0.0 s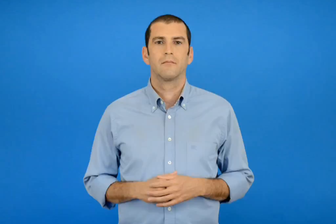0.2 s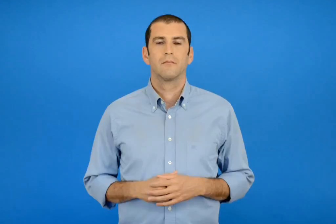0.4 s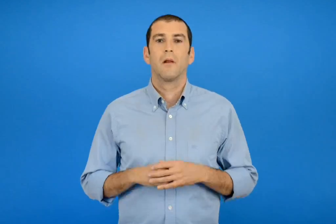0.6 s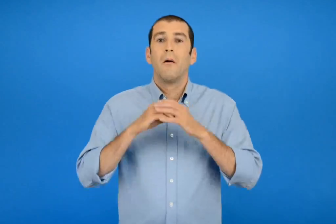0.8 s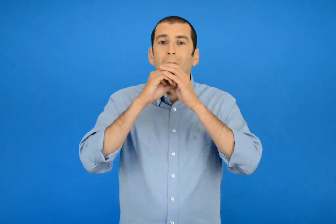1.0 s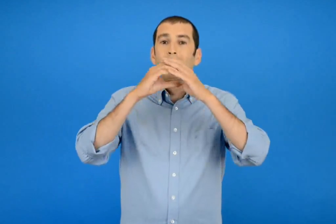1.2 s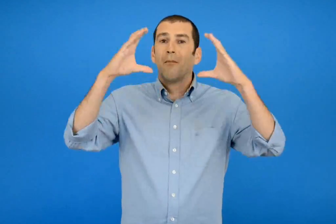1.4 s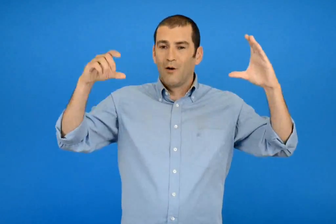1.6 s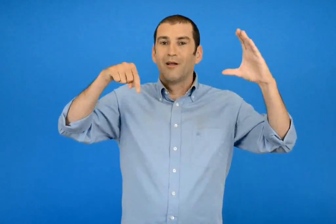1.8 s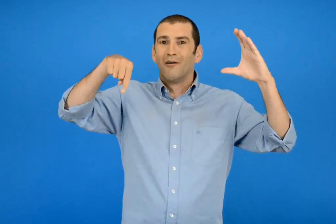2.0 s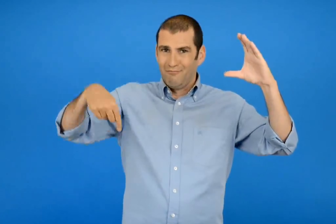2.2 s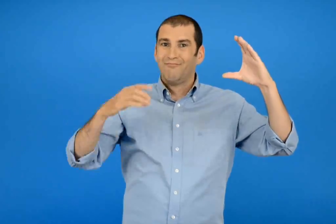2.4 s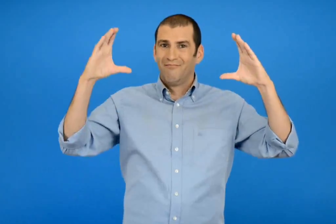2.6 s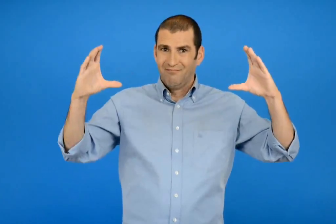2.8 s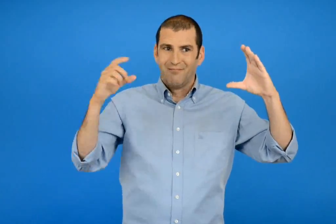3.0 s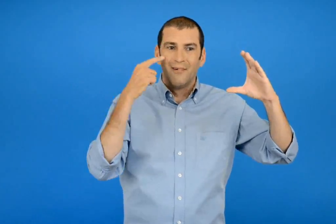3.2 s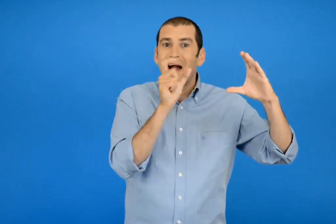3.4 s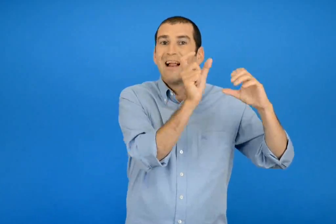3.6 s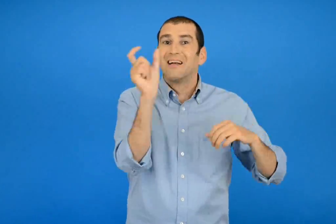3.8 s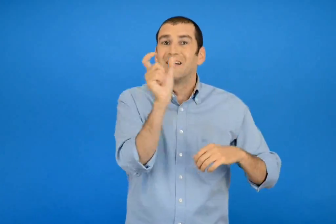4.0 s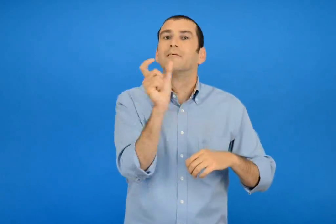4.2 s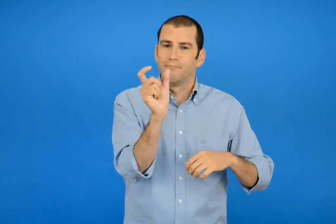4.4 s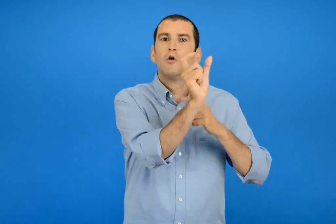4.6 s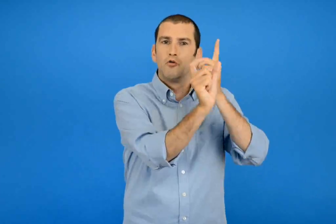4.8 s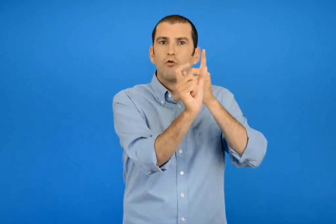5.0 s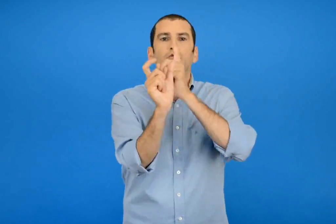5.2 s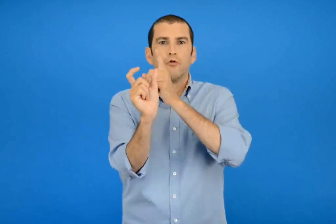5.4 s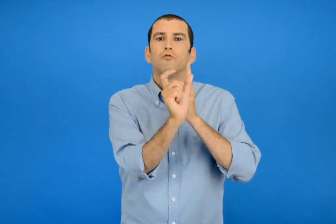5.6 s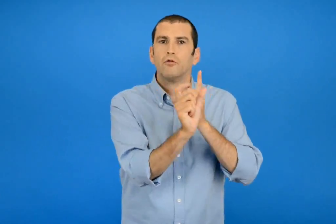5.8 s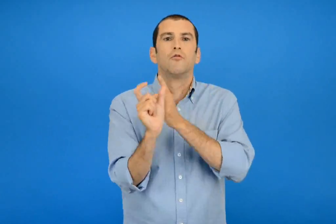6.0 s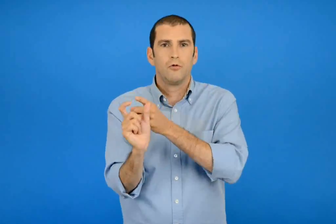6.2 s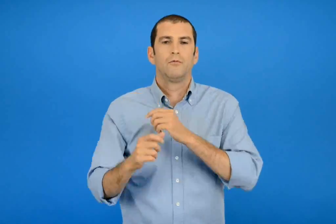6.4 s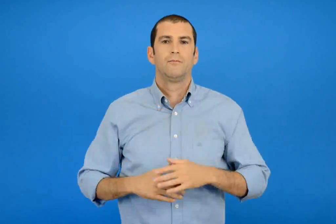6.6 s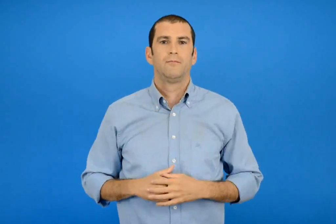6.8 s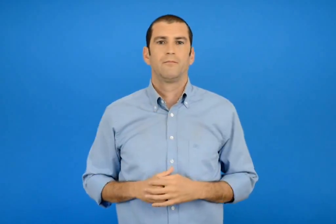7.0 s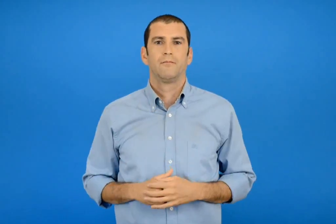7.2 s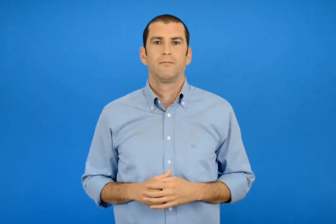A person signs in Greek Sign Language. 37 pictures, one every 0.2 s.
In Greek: τόνισε τις λέξεις μέσα στα μπαλονάκια
